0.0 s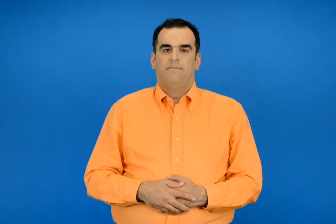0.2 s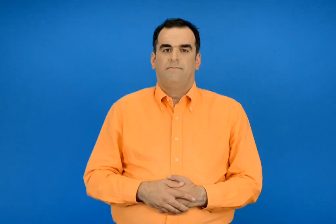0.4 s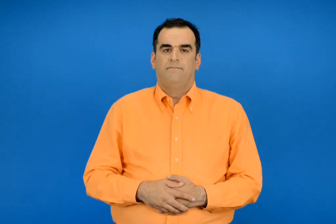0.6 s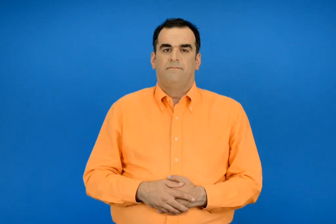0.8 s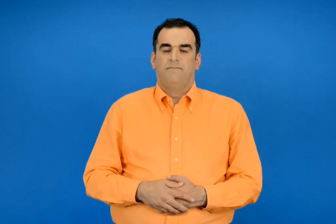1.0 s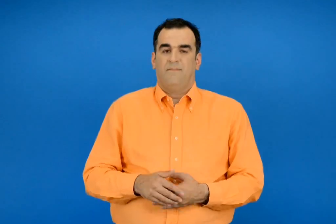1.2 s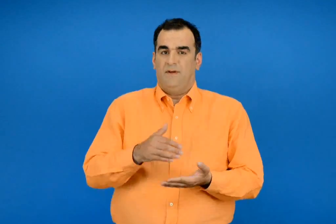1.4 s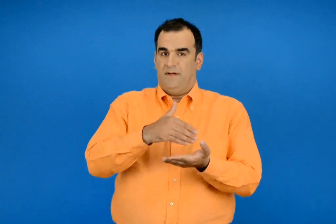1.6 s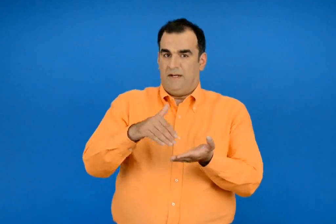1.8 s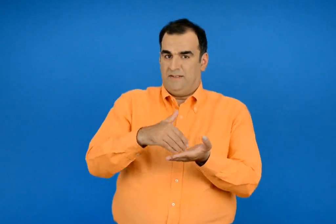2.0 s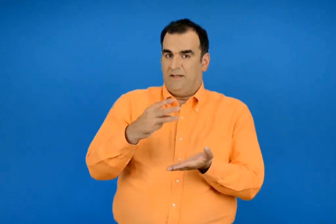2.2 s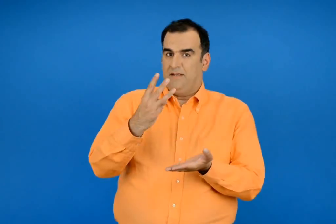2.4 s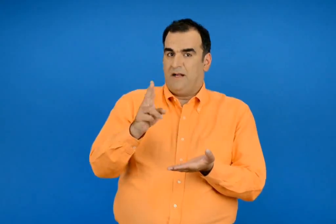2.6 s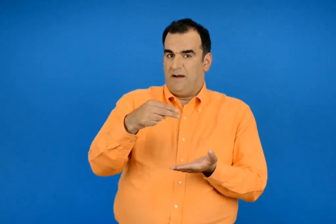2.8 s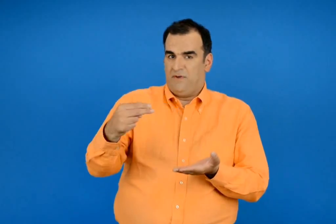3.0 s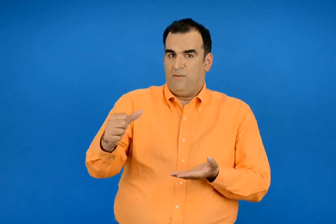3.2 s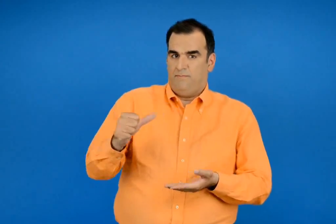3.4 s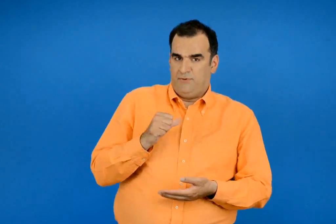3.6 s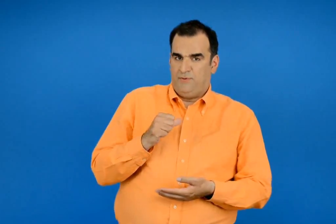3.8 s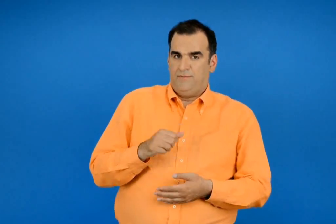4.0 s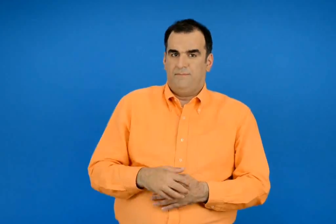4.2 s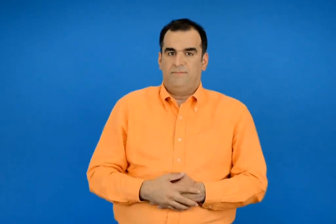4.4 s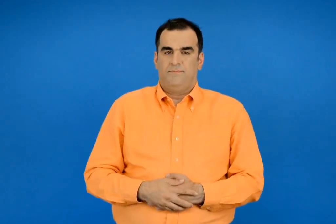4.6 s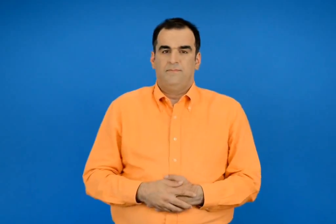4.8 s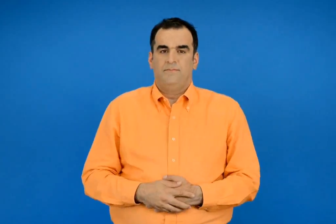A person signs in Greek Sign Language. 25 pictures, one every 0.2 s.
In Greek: πηρέ ρέστα 3 €
